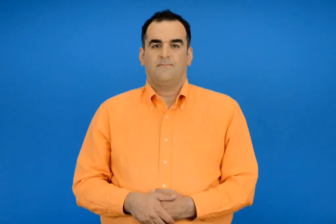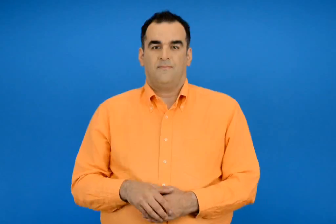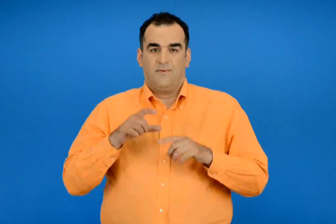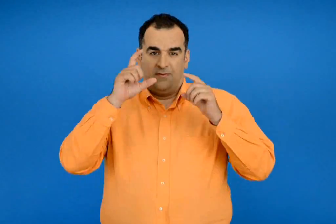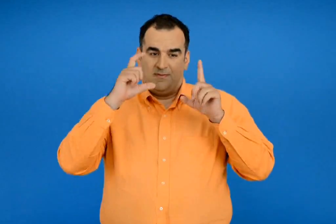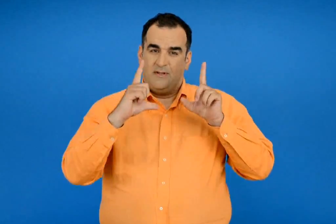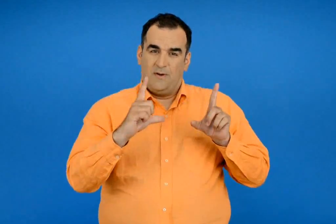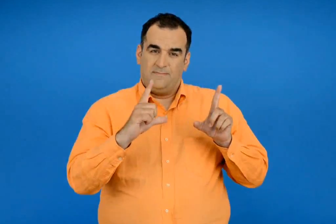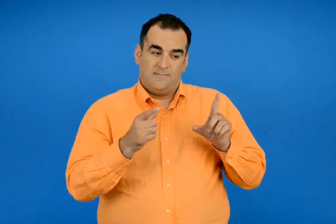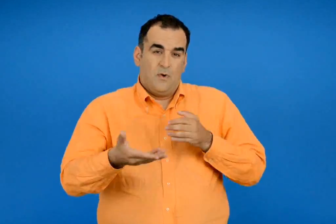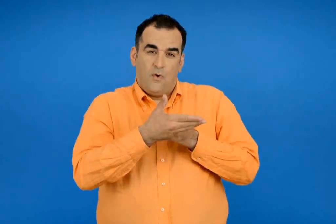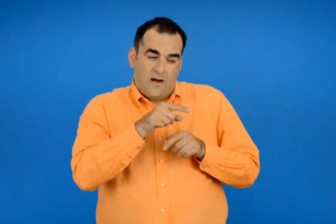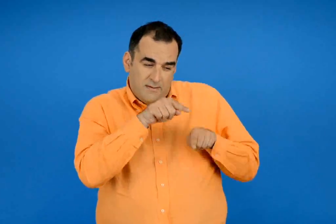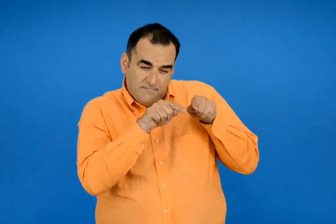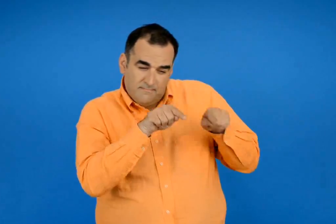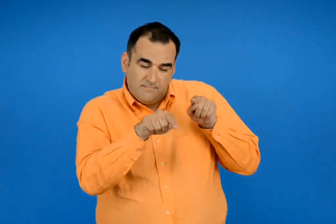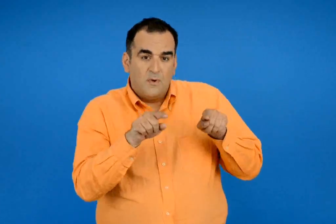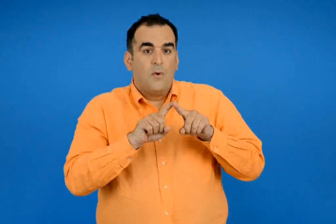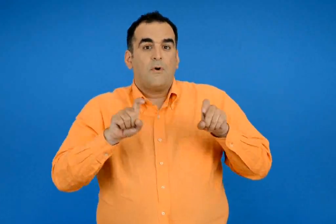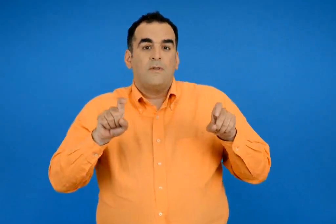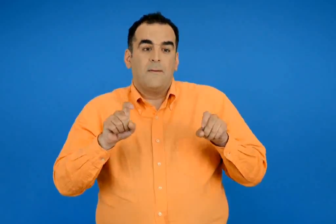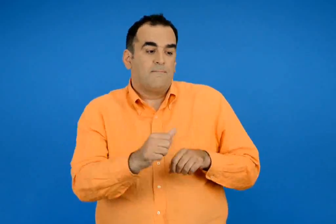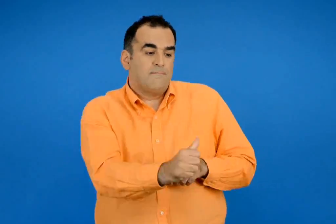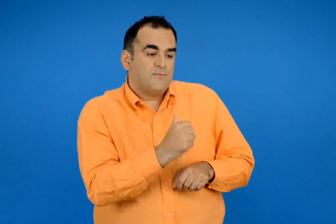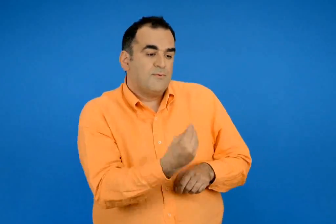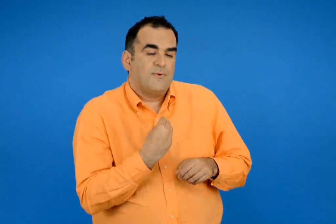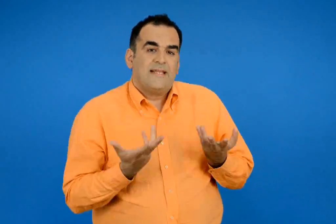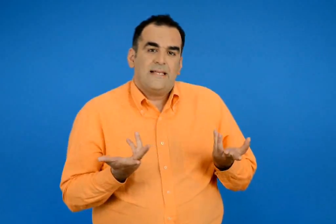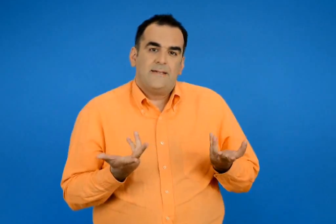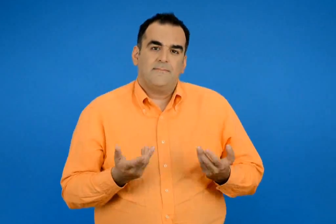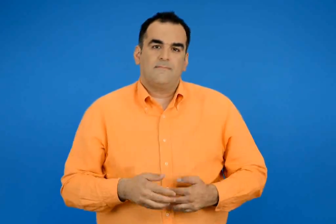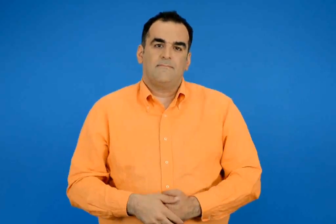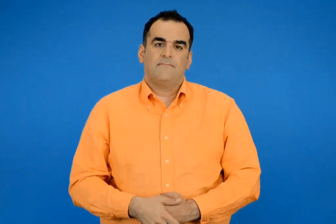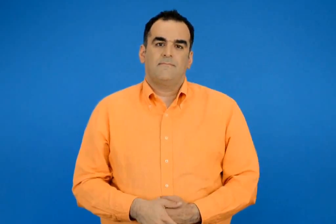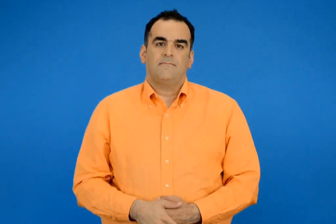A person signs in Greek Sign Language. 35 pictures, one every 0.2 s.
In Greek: τι προϊόντα νομίζεις ότι παίρνουμε από κάθε χωράφι της παραπάνω εικόνας ;
